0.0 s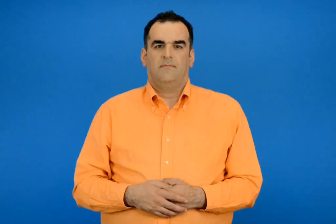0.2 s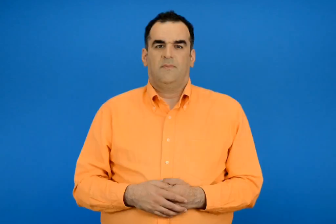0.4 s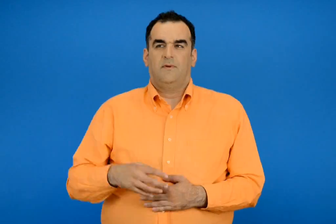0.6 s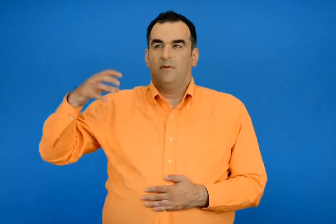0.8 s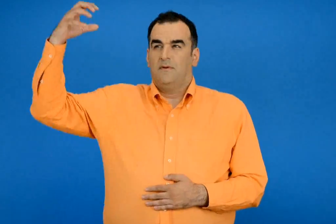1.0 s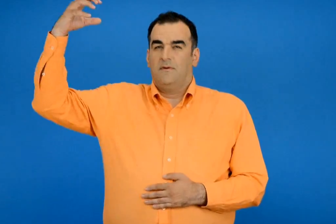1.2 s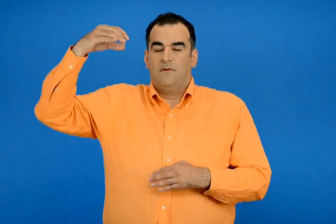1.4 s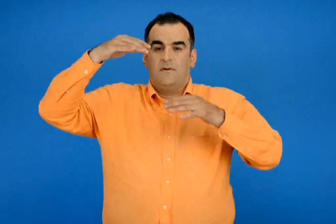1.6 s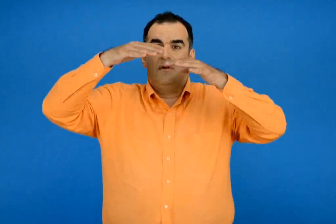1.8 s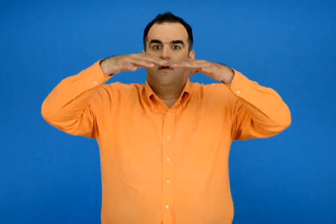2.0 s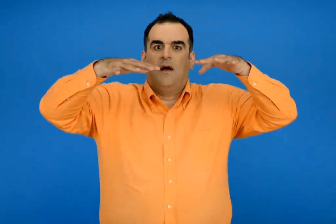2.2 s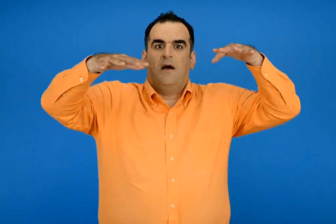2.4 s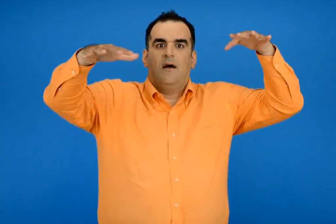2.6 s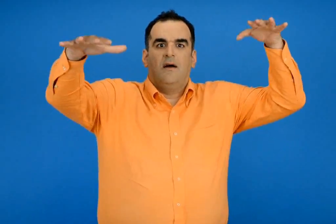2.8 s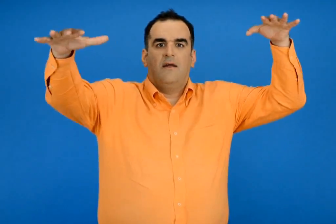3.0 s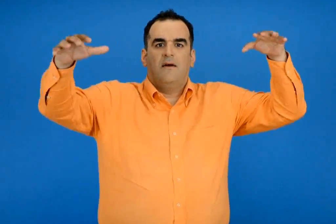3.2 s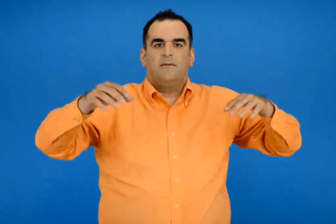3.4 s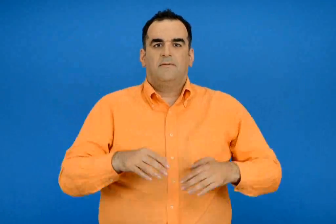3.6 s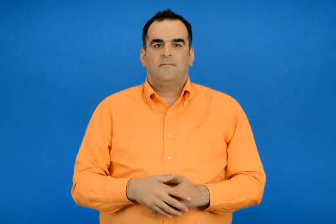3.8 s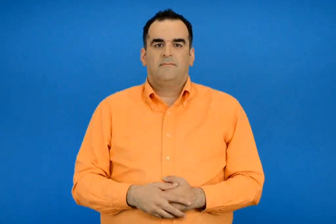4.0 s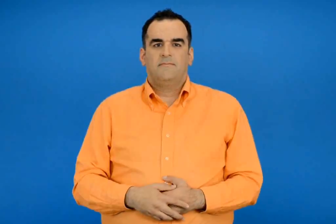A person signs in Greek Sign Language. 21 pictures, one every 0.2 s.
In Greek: λιακάδα
